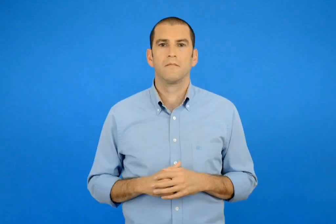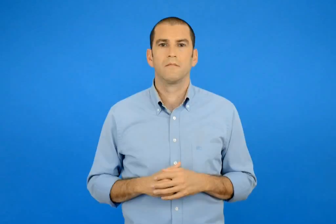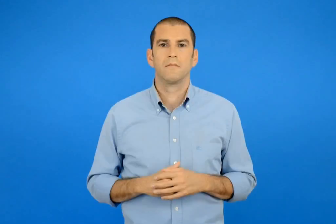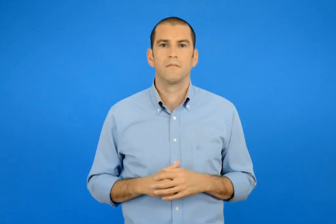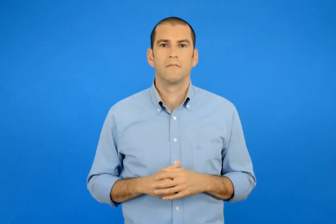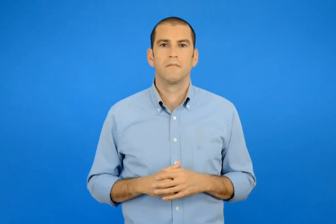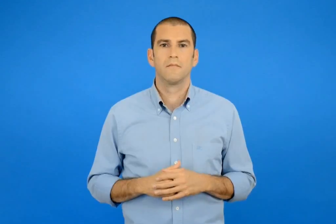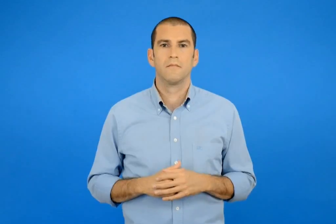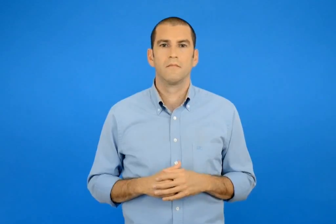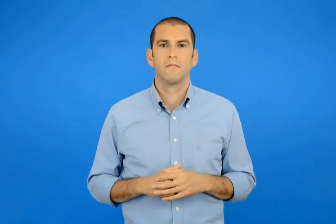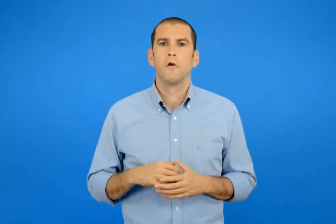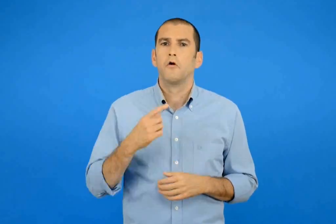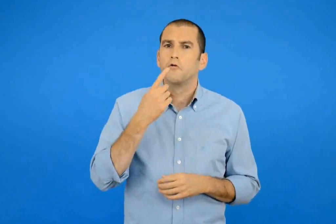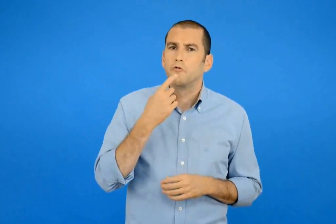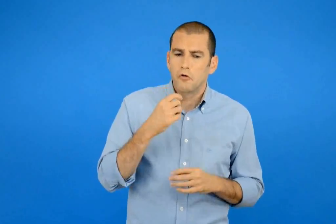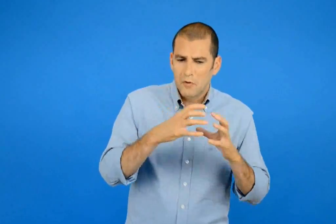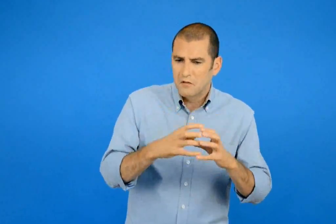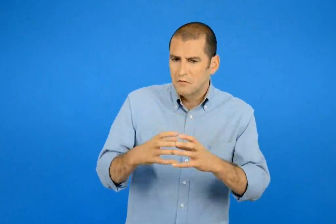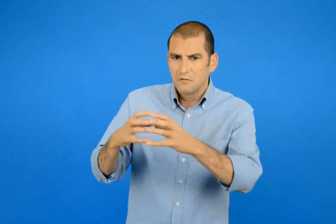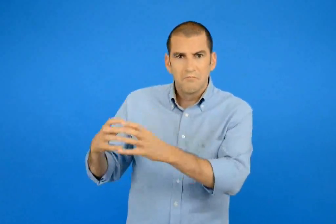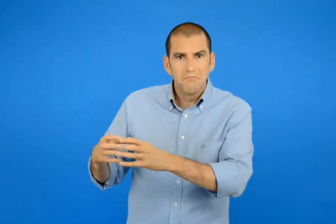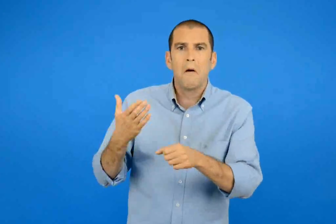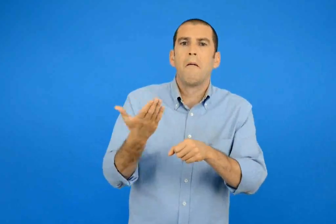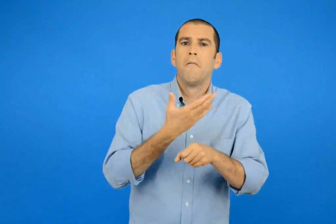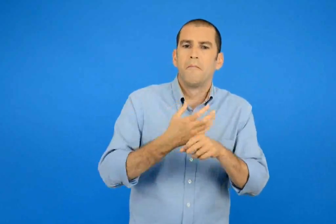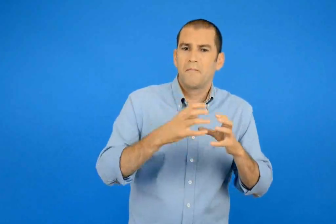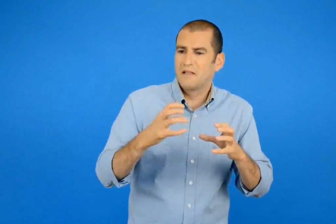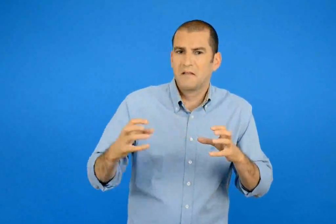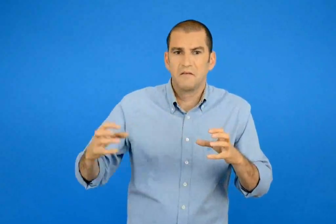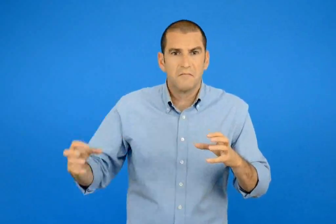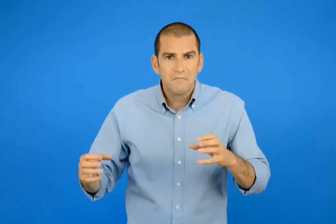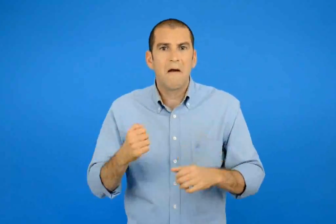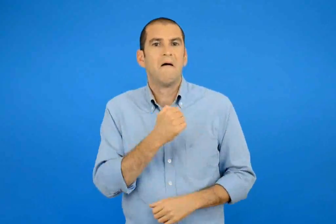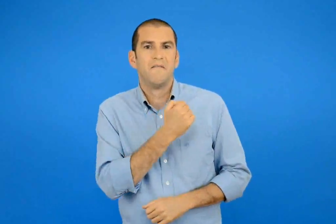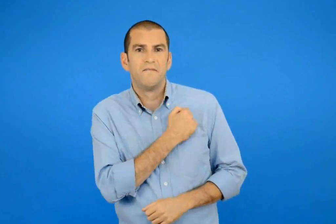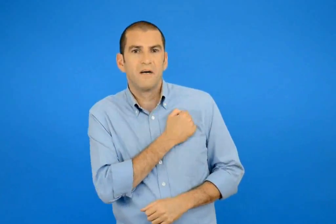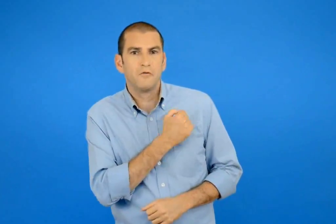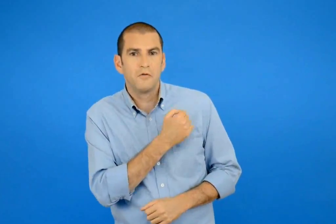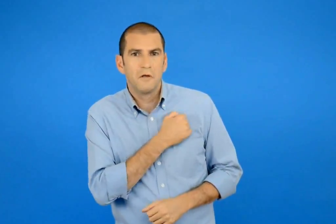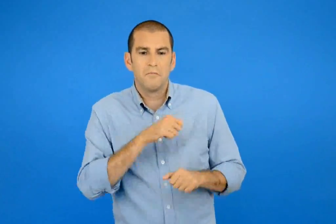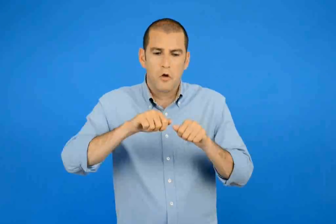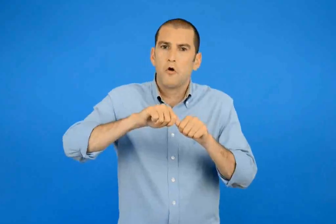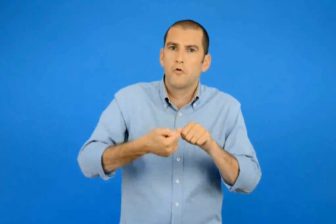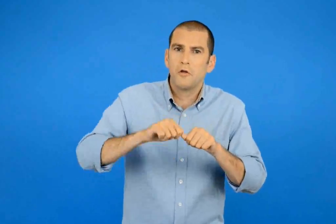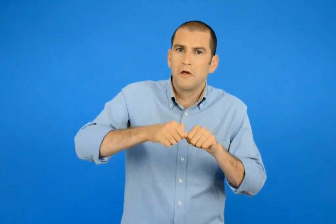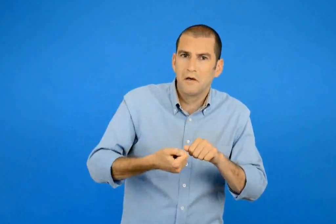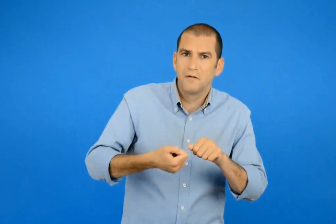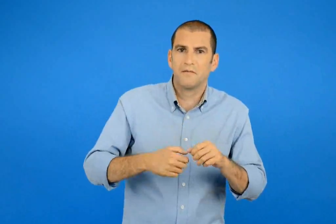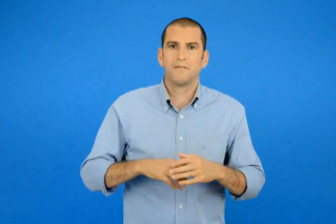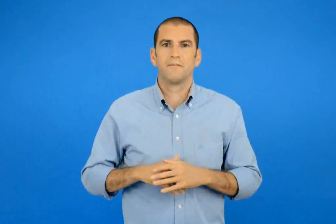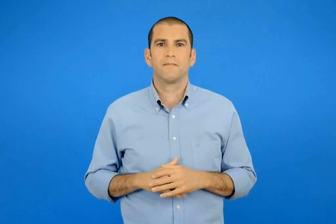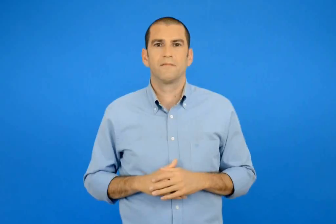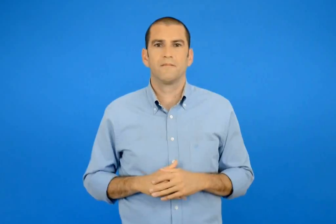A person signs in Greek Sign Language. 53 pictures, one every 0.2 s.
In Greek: ντομάτες πατάτες φασολιά κουκιά
